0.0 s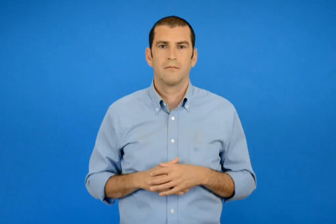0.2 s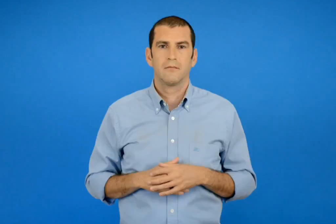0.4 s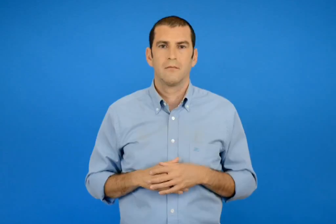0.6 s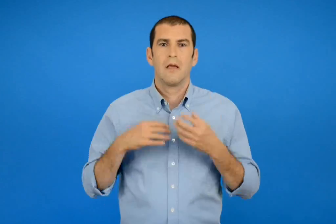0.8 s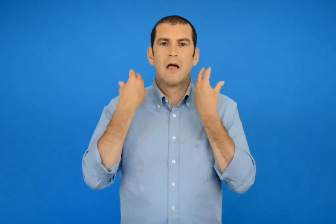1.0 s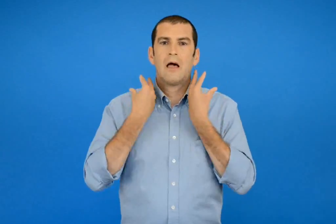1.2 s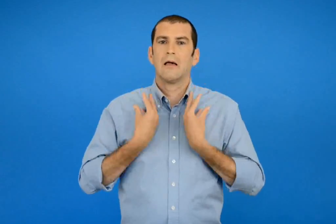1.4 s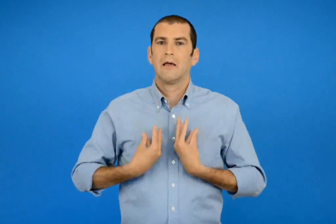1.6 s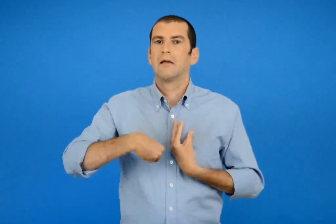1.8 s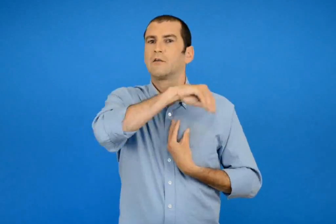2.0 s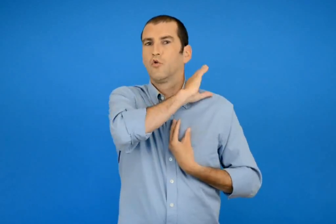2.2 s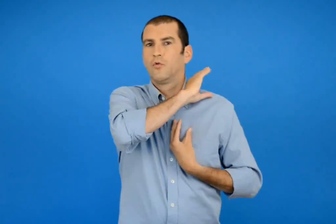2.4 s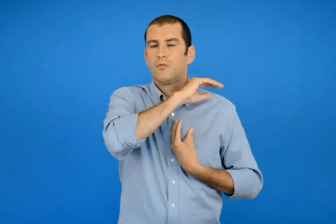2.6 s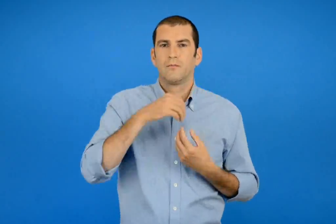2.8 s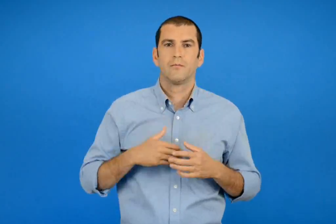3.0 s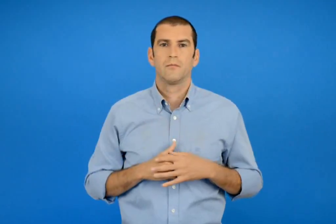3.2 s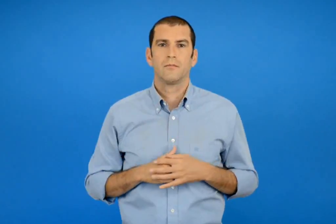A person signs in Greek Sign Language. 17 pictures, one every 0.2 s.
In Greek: κασκόλ
